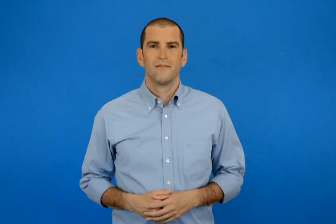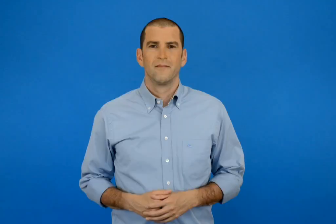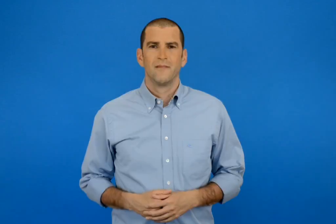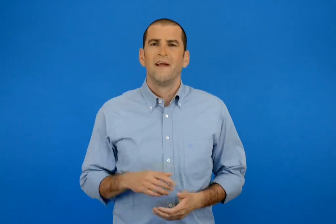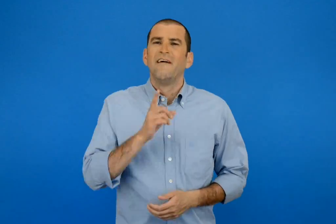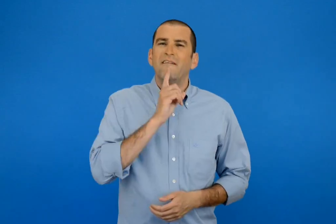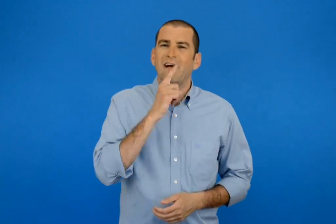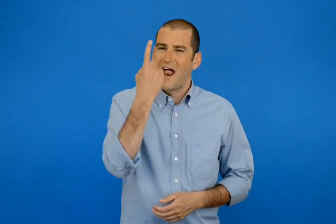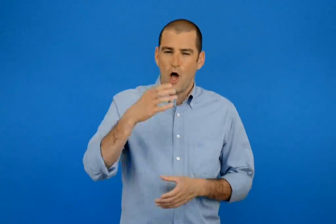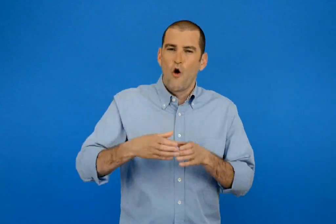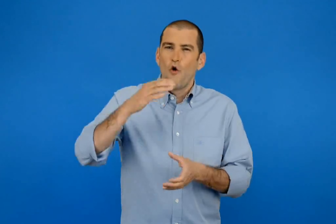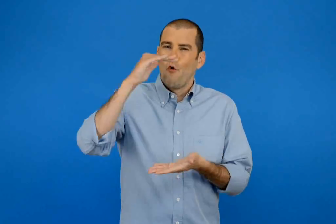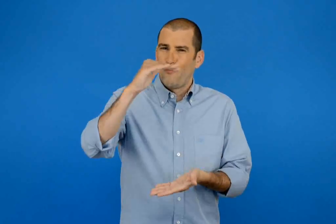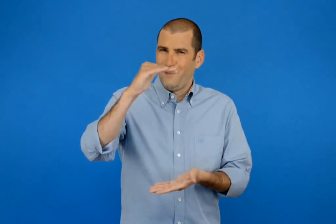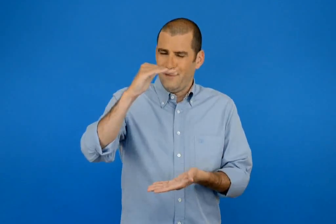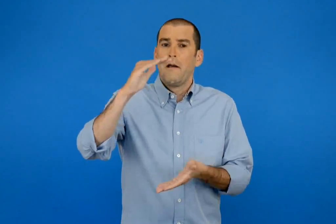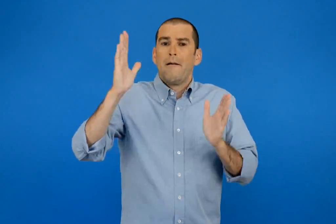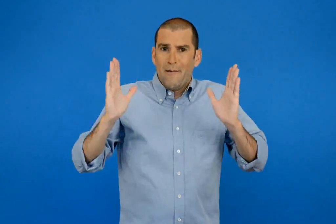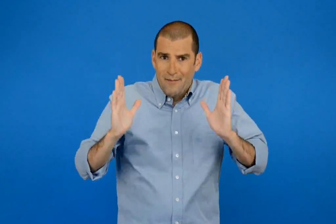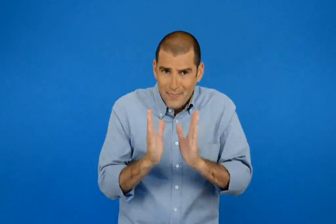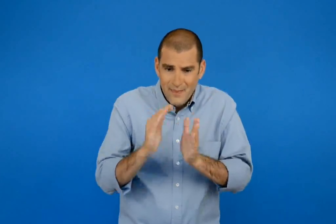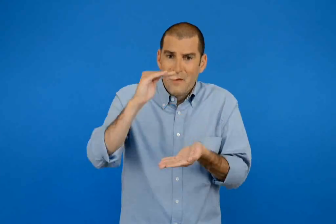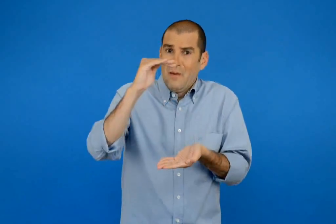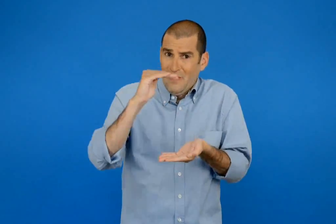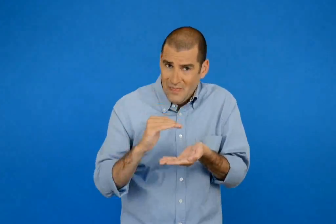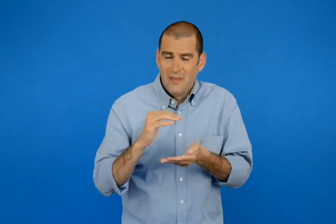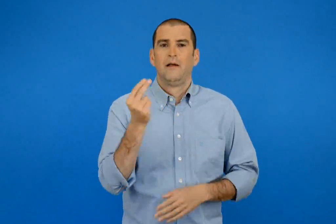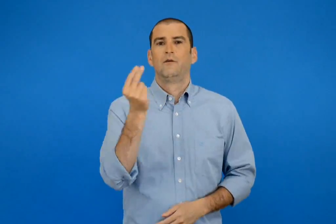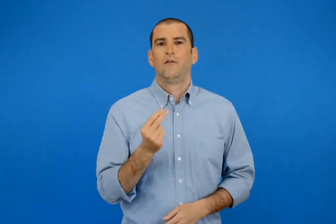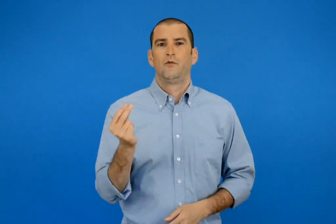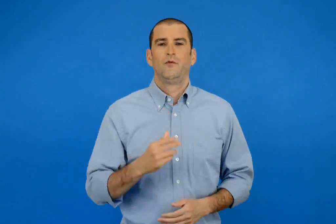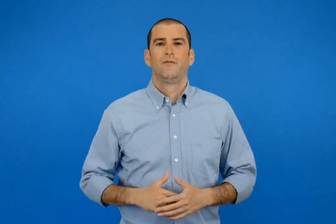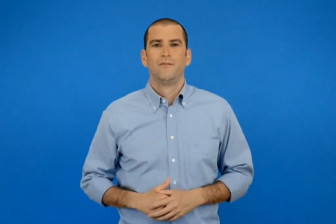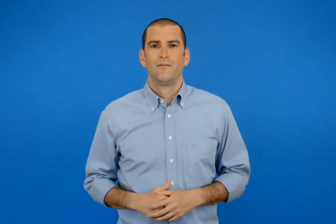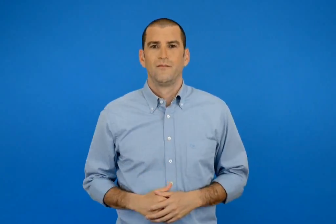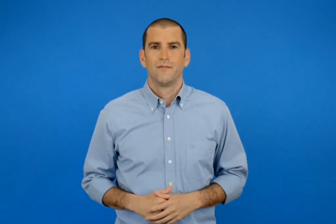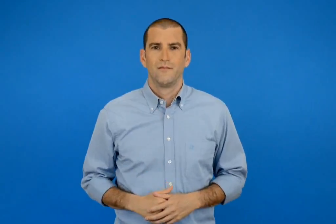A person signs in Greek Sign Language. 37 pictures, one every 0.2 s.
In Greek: ζωγραφίζω ένα κουτί πιο στενό και πιο χαμηλό από το αρχικό
